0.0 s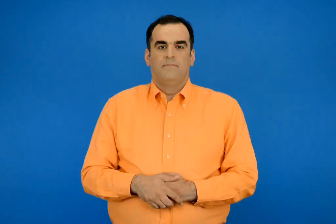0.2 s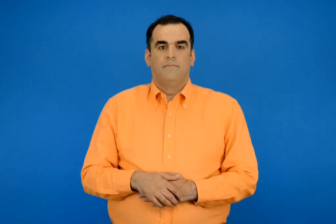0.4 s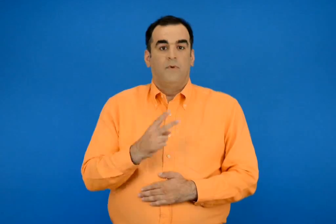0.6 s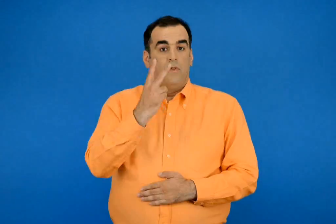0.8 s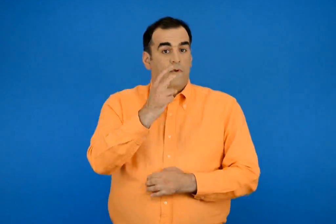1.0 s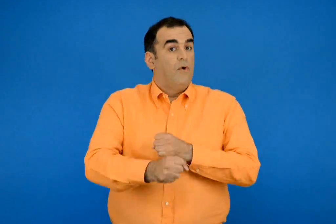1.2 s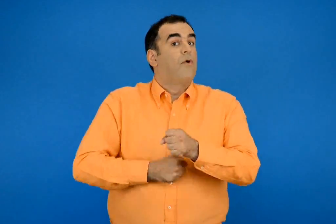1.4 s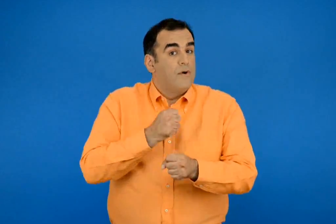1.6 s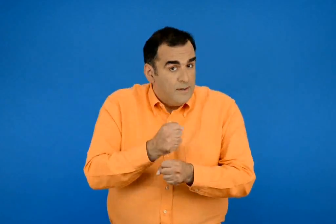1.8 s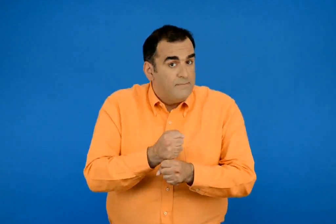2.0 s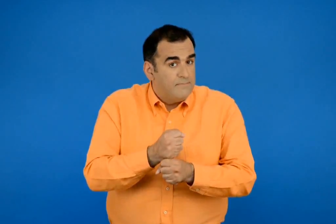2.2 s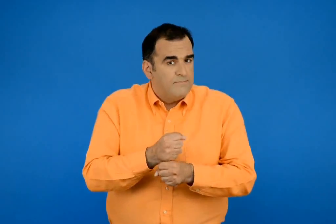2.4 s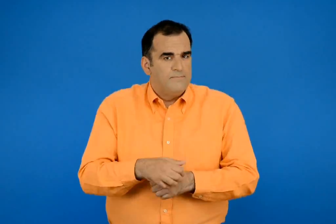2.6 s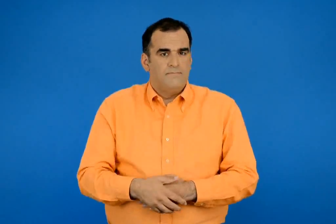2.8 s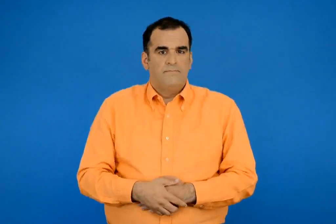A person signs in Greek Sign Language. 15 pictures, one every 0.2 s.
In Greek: 2 χρονιά ;
